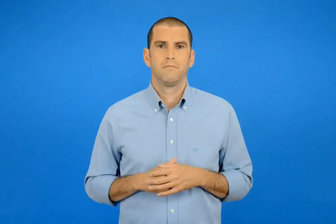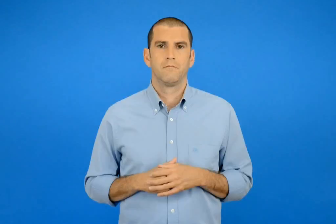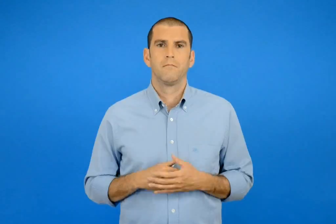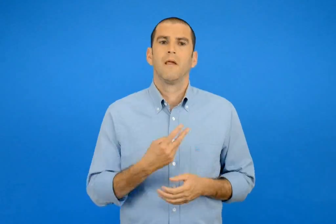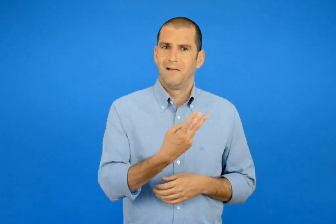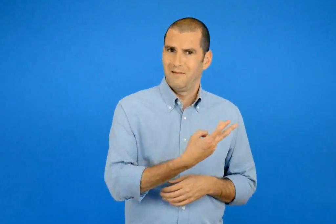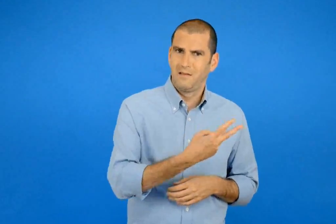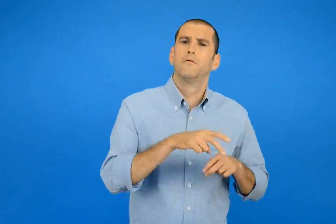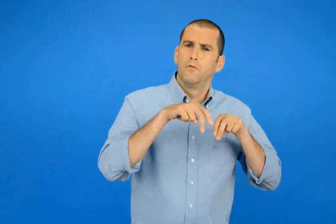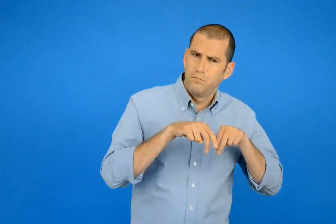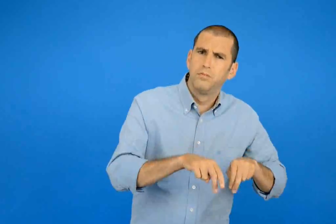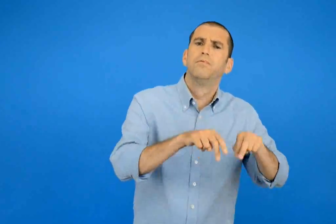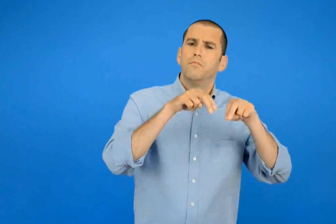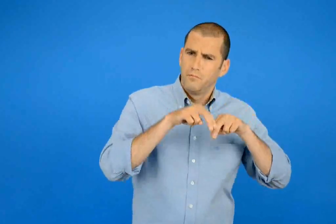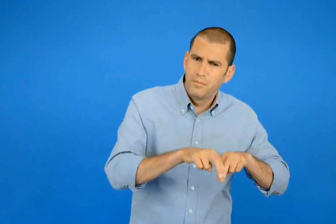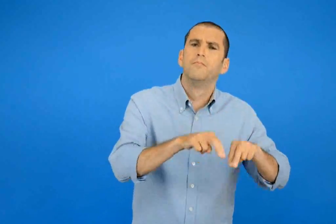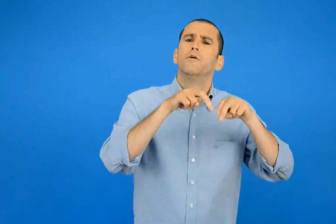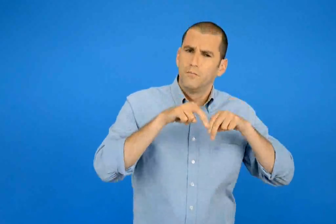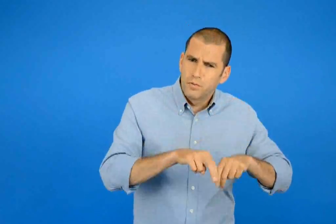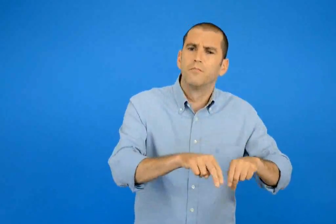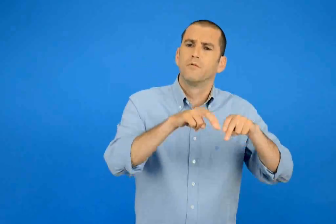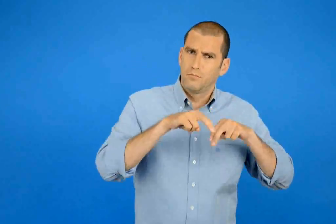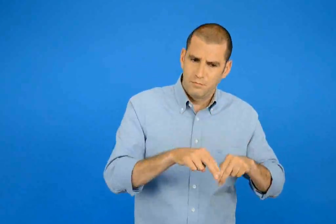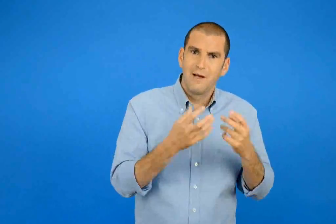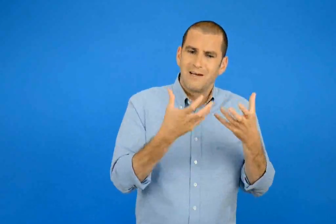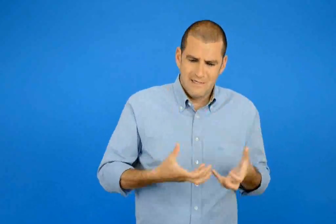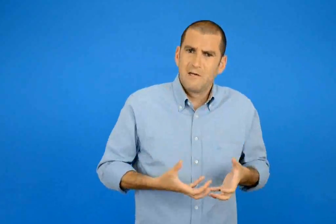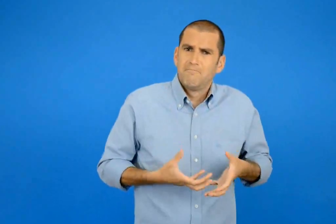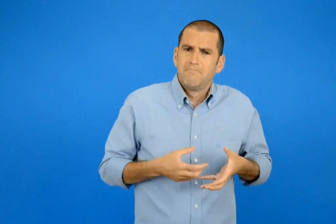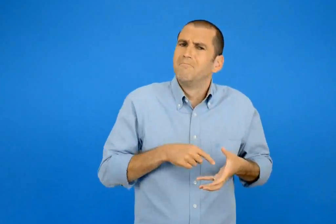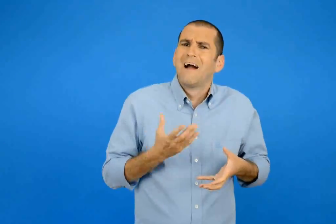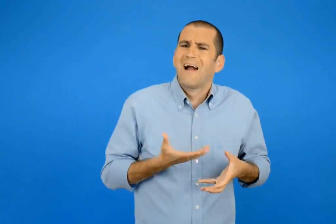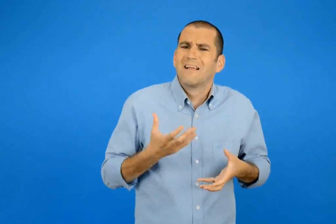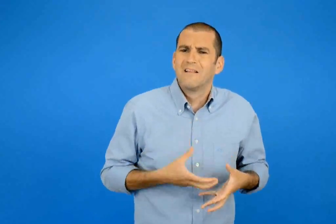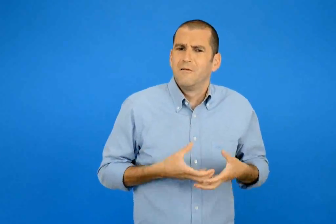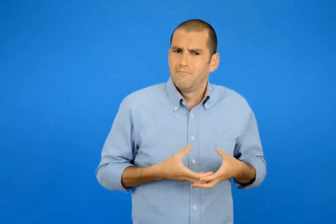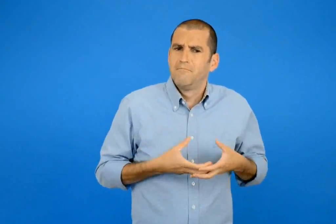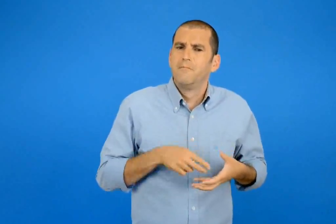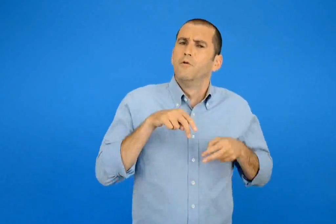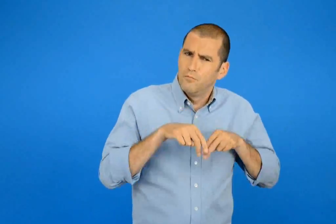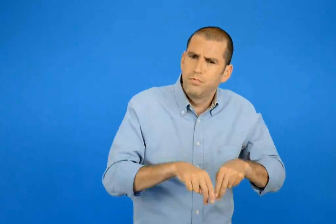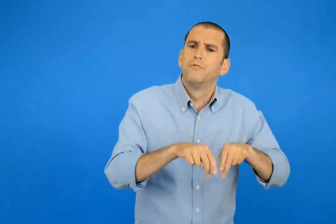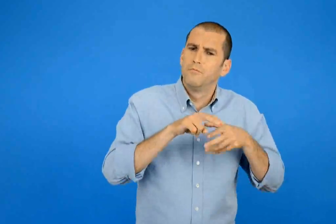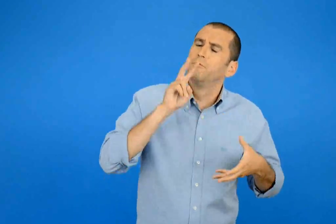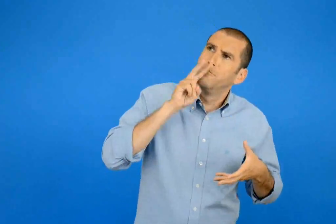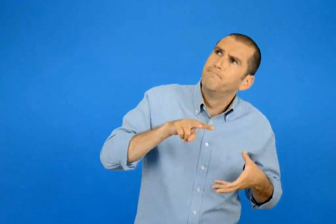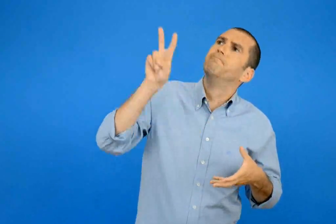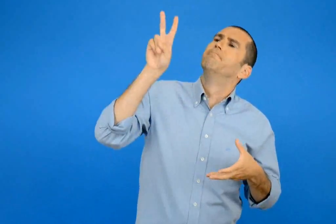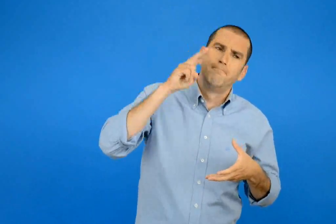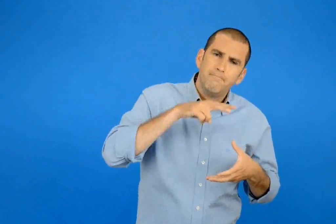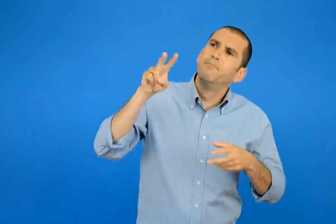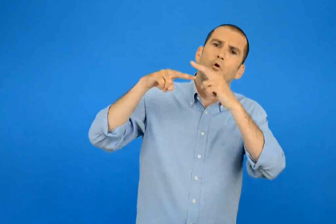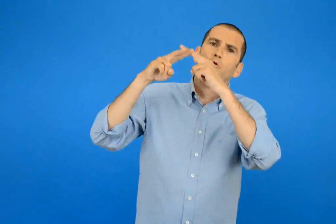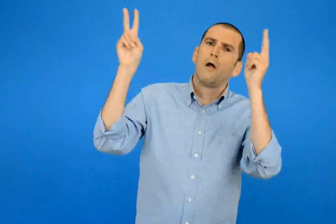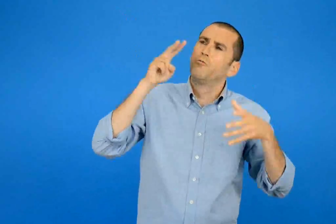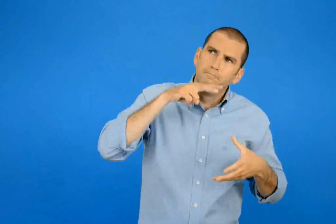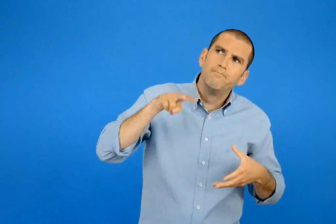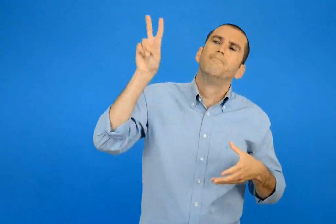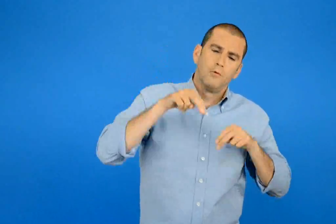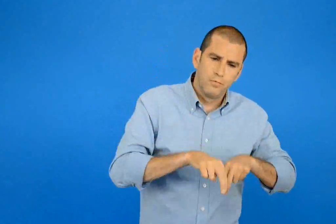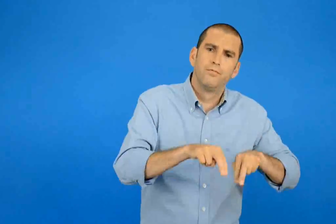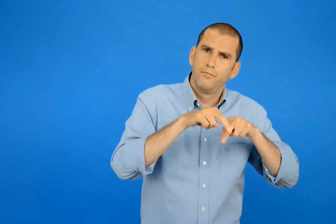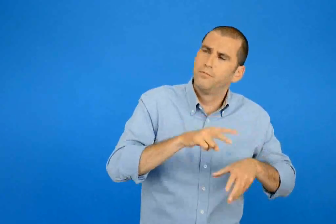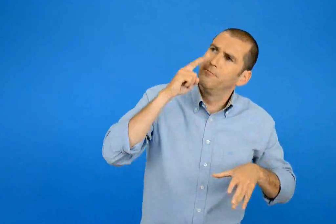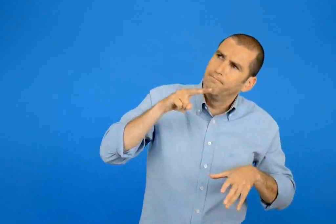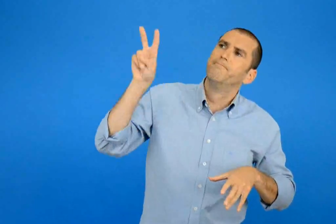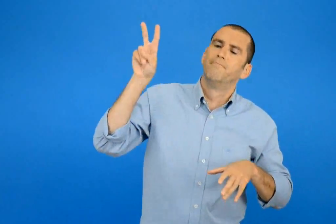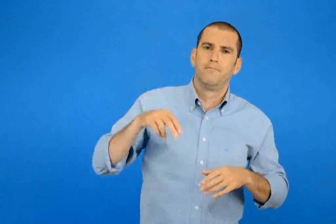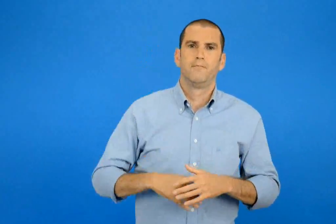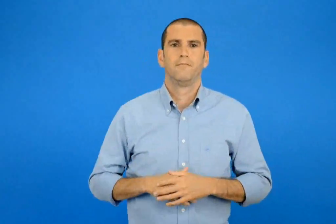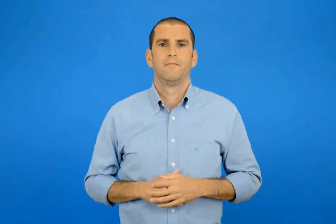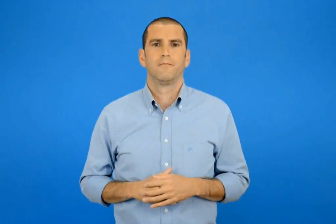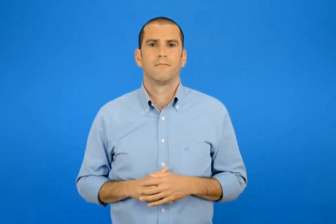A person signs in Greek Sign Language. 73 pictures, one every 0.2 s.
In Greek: περπατούσαν και περπατούσαν κάτι κρατούσαν στα χεριά τους και προχωρούσαν κοιτάζοντας κάπου κάπου τον ουρανό
